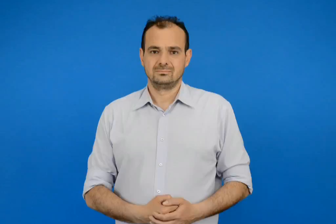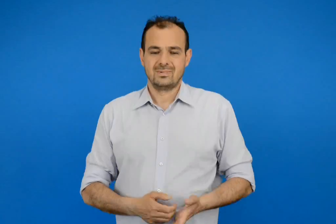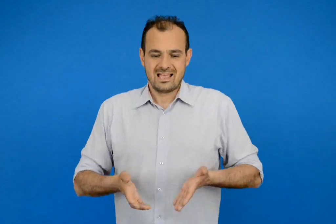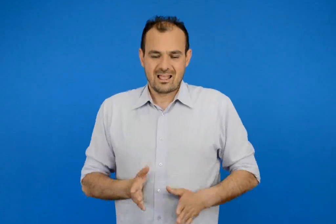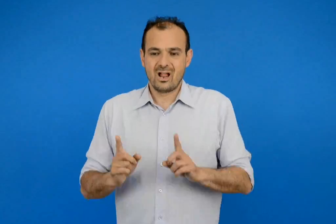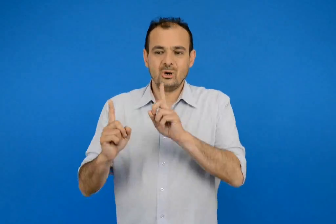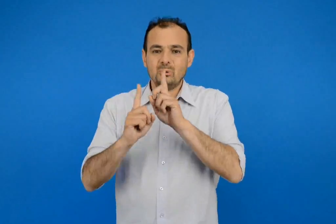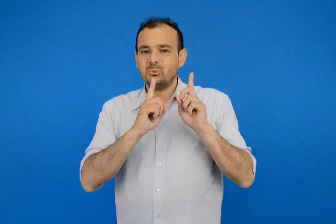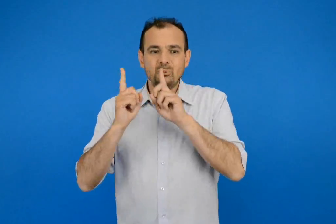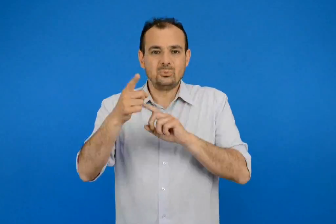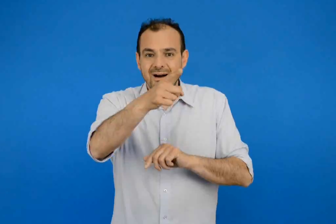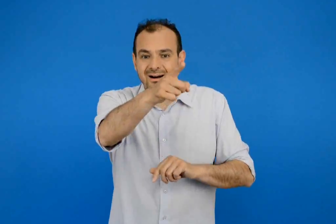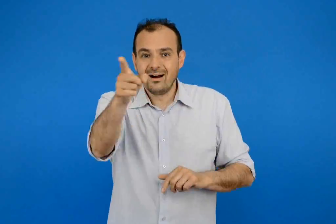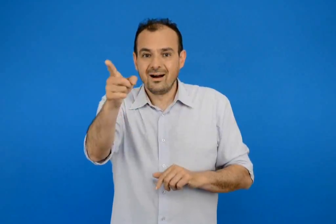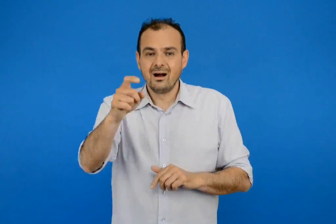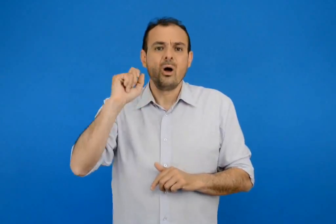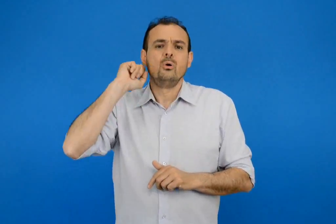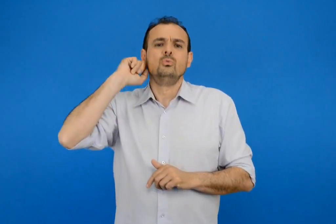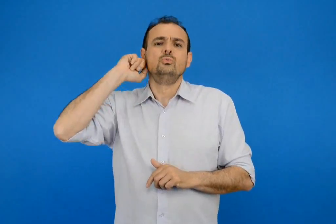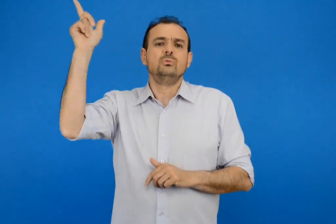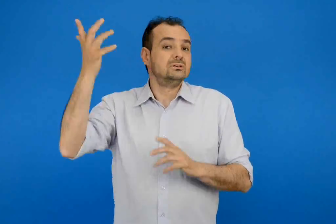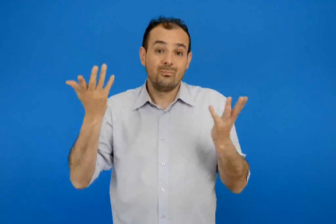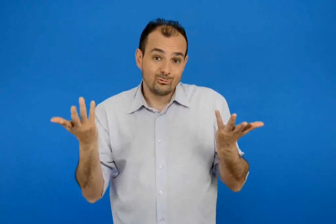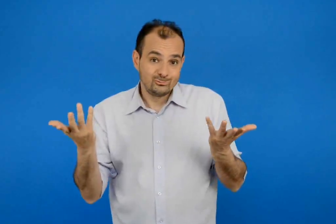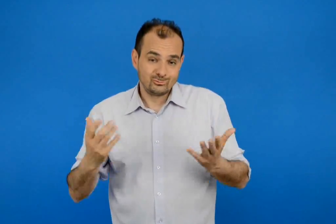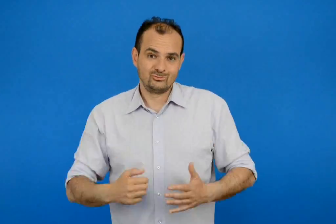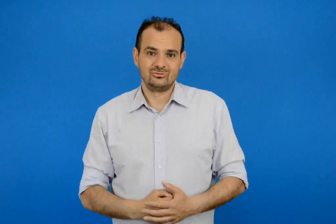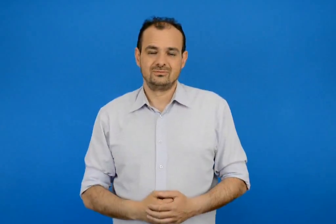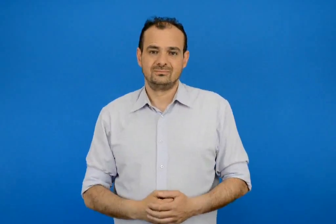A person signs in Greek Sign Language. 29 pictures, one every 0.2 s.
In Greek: πως γιορτάζετε τα γενέθλια σας ;
